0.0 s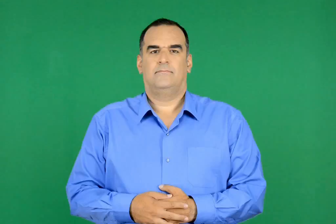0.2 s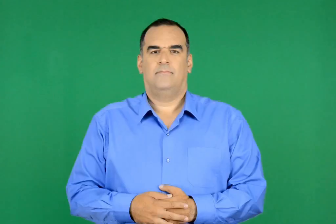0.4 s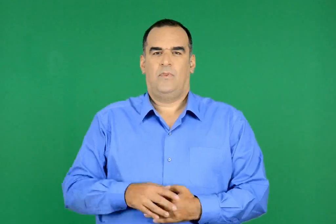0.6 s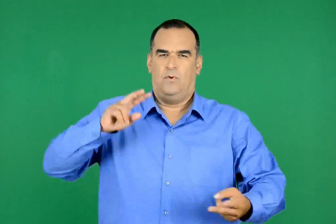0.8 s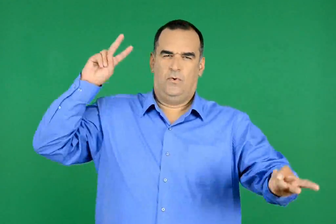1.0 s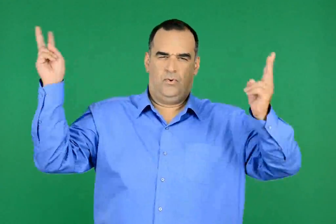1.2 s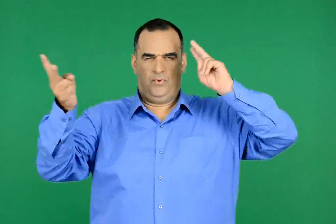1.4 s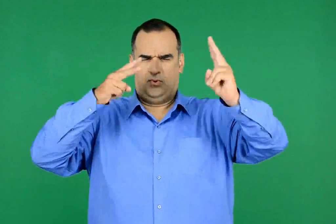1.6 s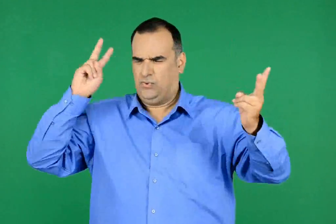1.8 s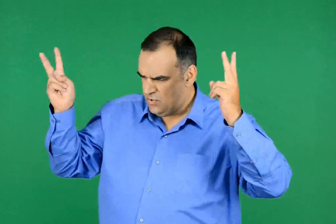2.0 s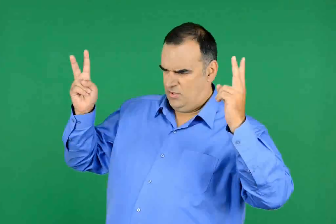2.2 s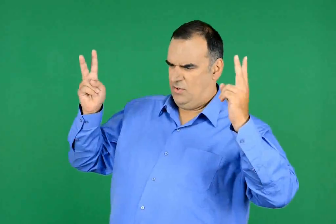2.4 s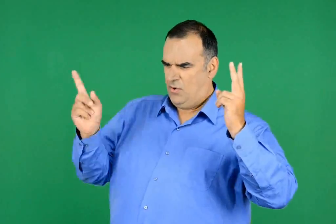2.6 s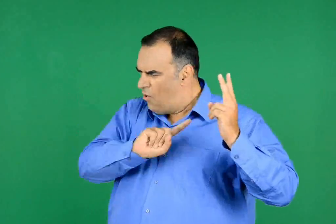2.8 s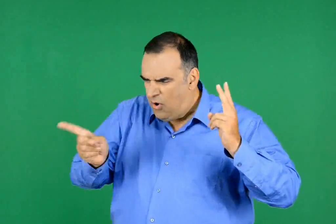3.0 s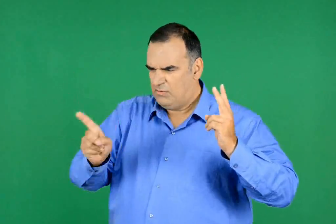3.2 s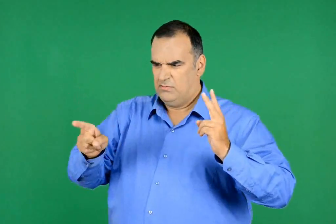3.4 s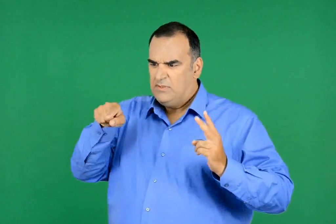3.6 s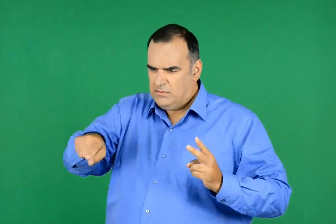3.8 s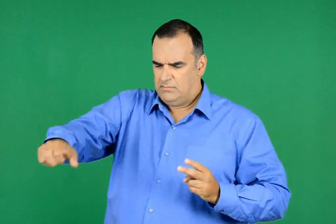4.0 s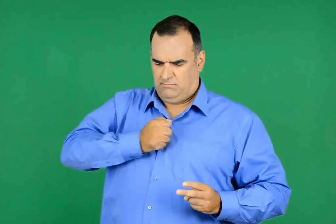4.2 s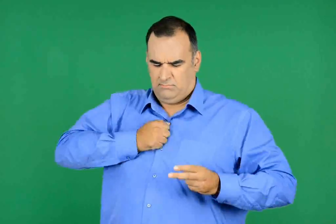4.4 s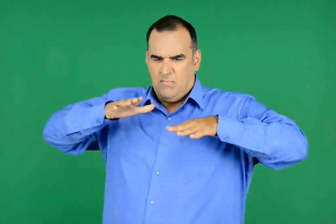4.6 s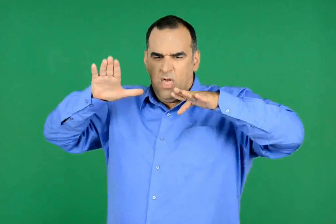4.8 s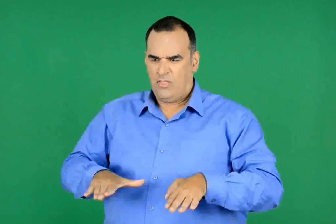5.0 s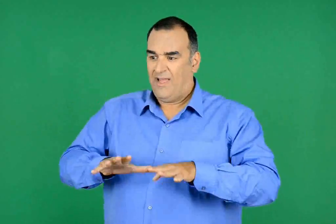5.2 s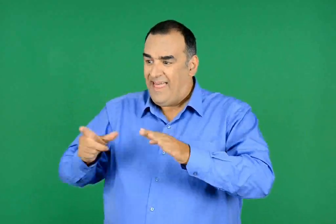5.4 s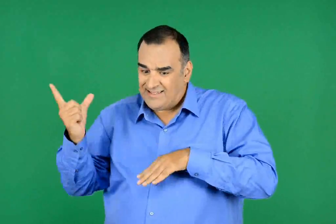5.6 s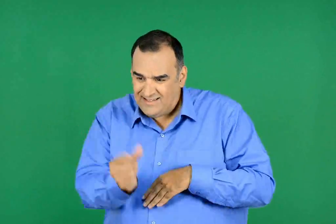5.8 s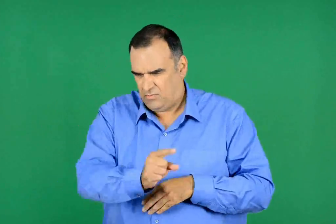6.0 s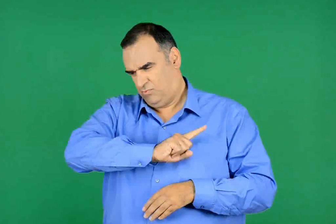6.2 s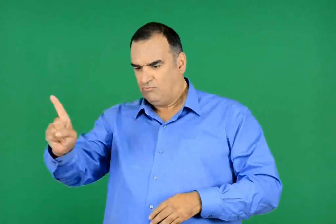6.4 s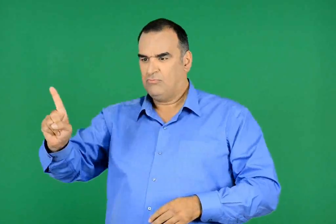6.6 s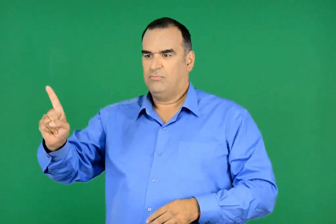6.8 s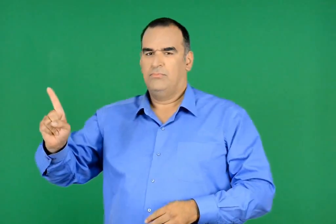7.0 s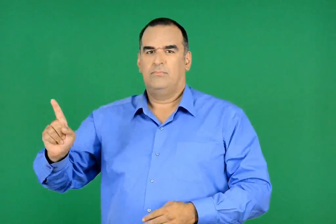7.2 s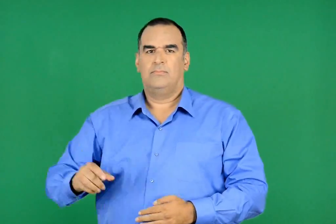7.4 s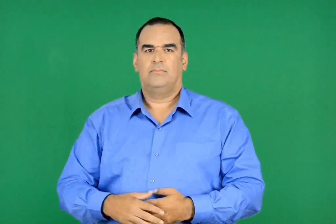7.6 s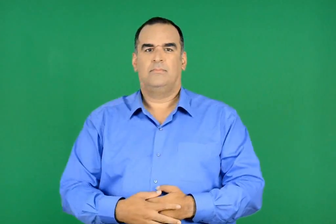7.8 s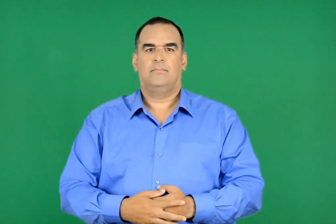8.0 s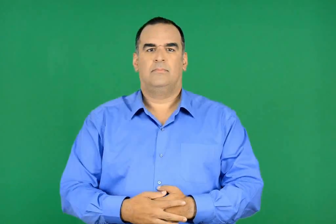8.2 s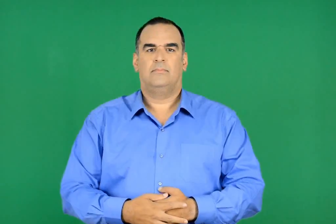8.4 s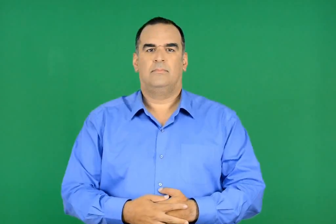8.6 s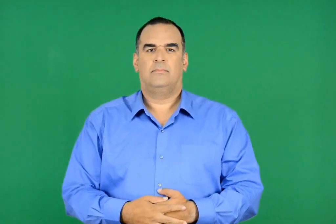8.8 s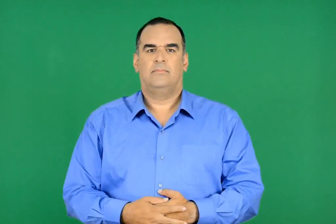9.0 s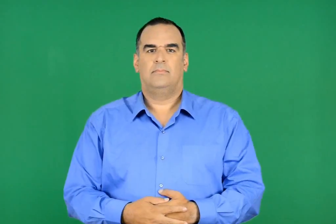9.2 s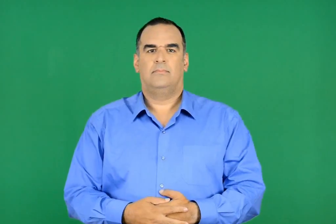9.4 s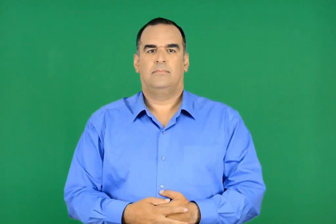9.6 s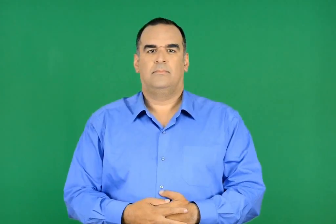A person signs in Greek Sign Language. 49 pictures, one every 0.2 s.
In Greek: όχι φώναξε ο αέρας. δε θα σε αφήσω να φύγεις. είσαι παιδί δικό µας. δε θα πας στη θάλασσα
